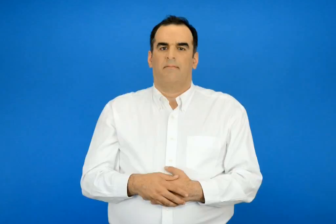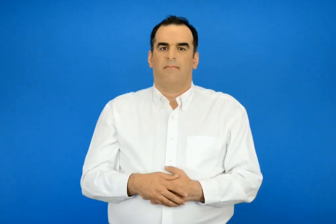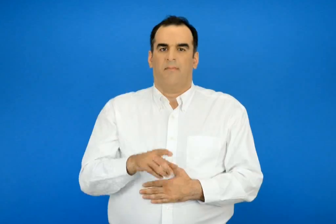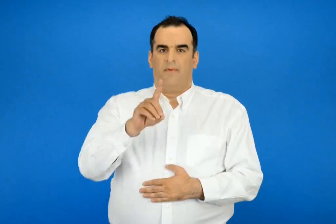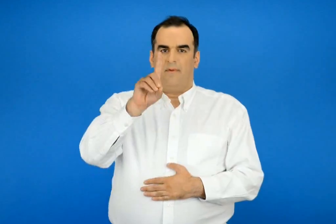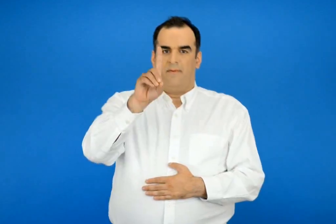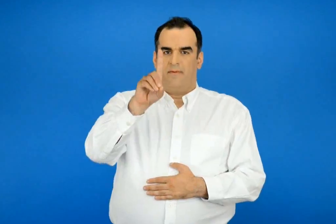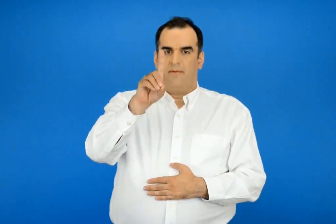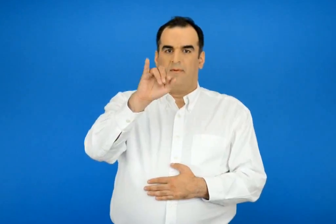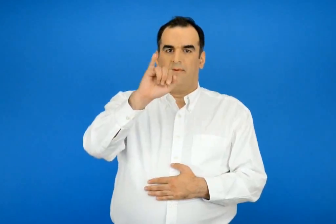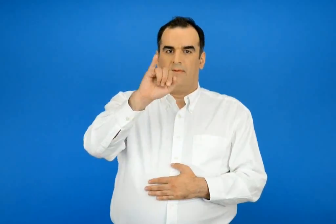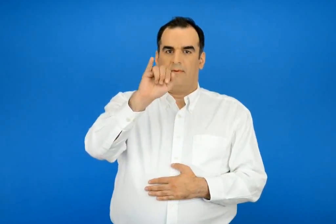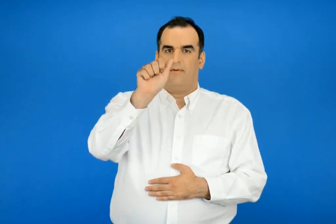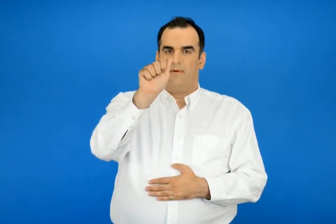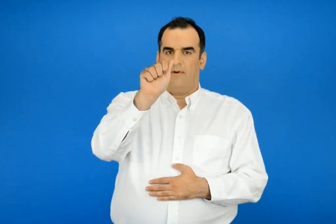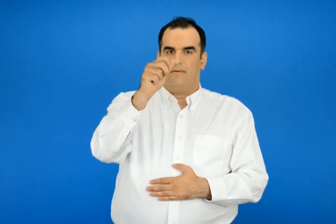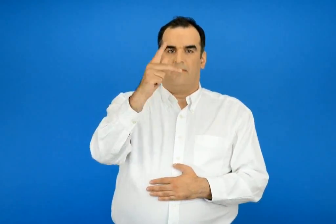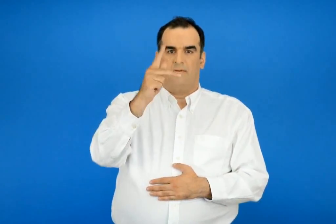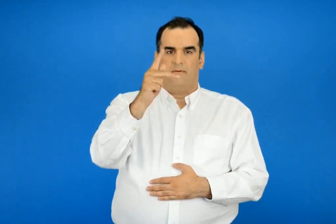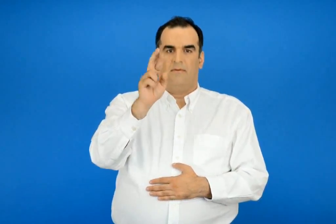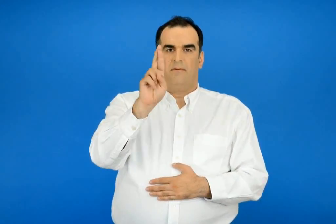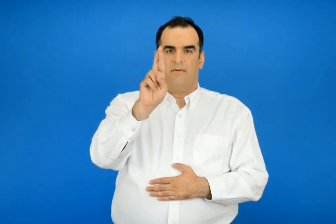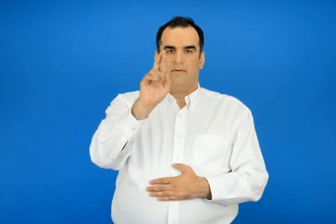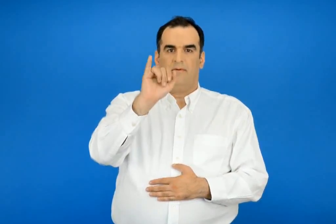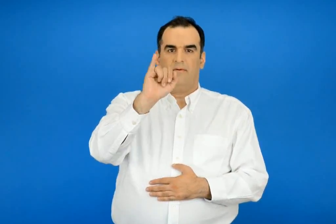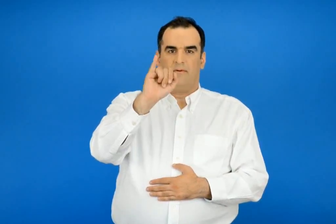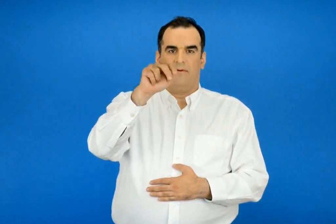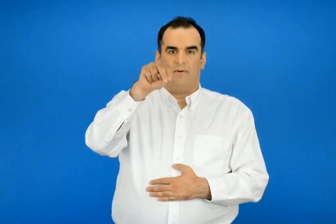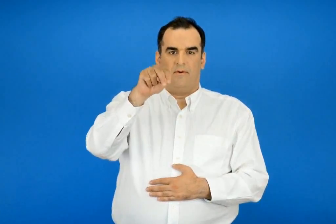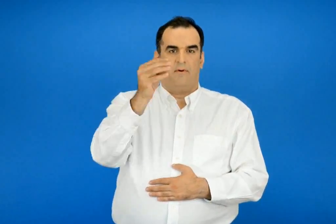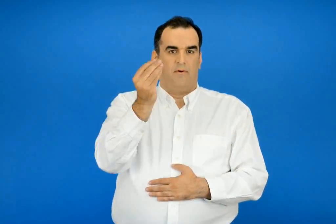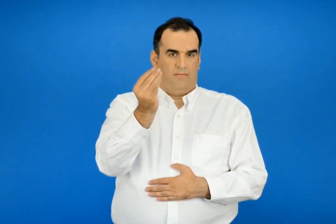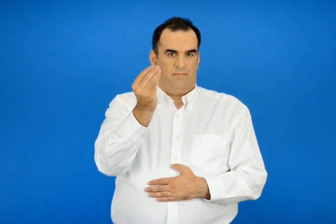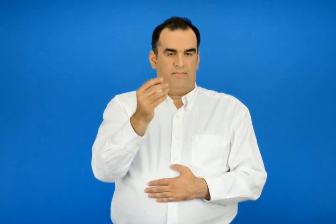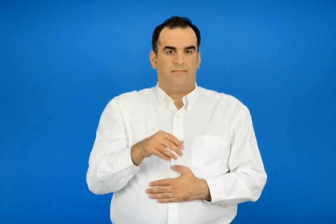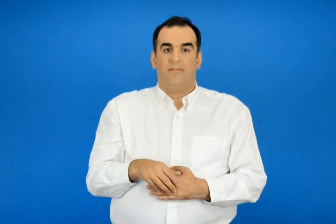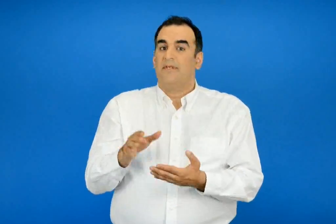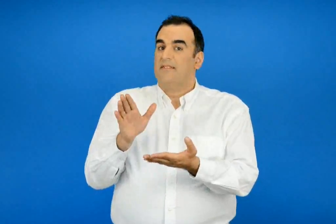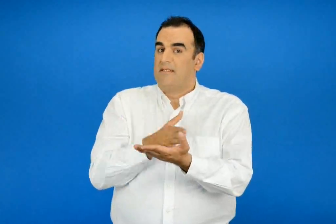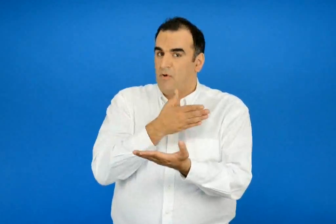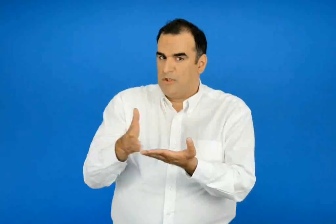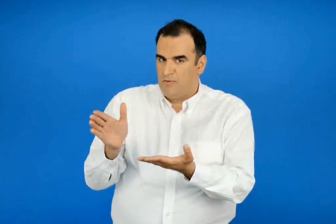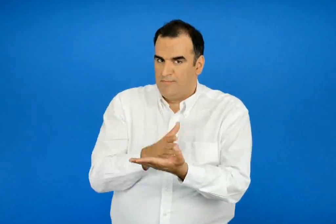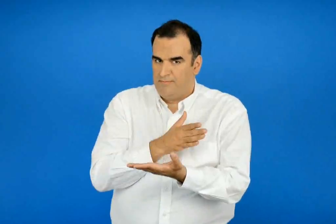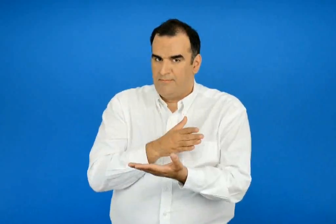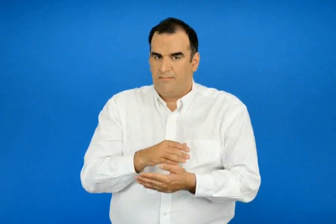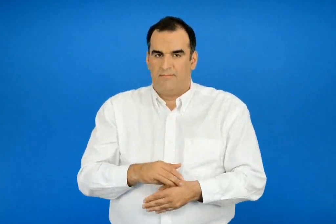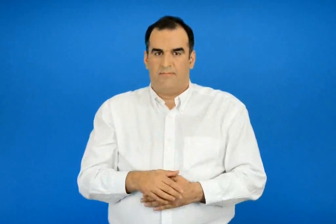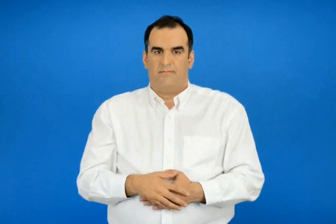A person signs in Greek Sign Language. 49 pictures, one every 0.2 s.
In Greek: διακρίνω ξεχωρίζω
